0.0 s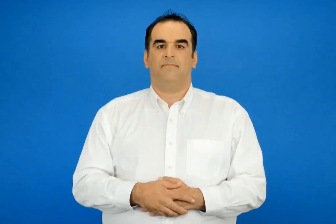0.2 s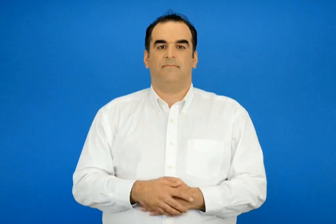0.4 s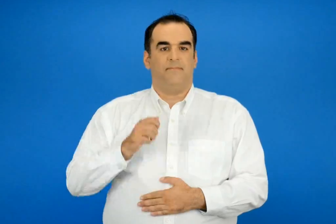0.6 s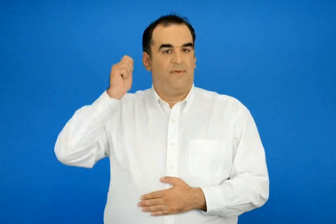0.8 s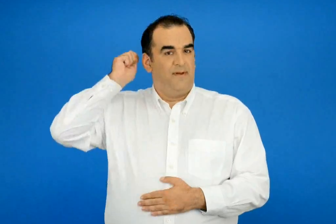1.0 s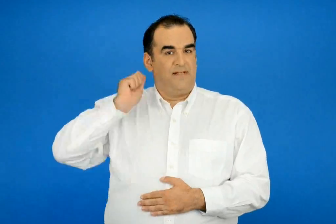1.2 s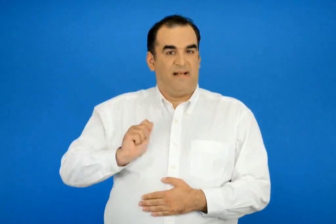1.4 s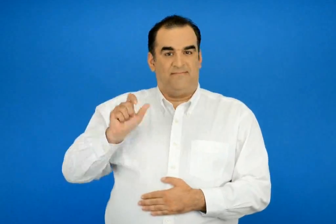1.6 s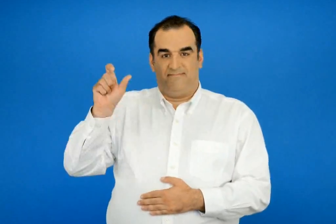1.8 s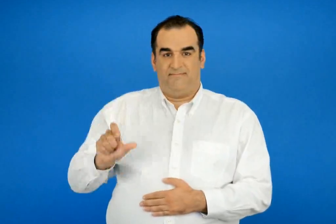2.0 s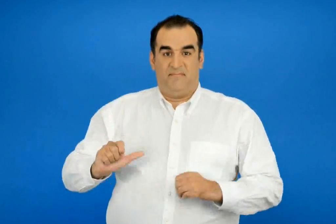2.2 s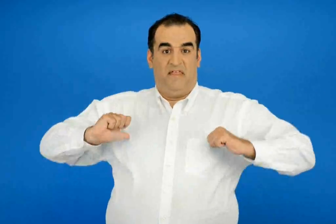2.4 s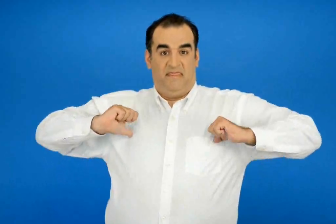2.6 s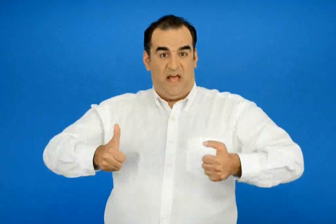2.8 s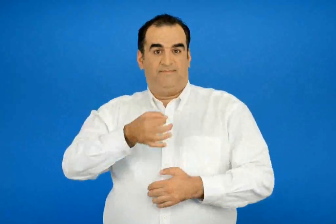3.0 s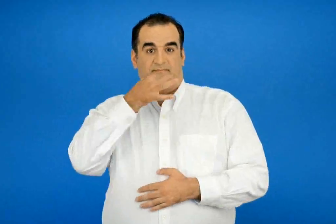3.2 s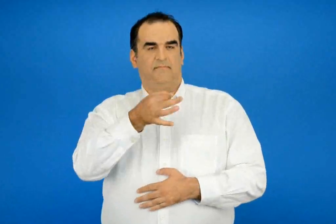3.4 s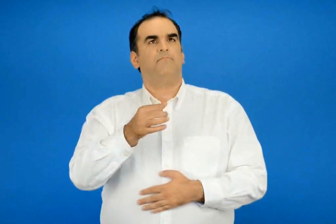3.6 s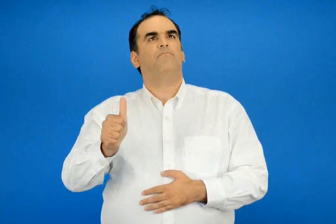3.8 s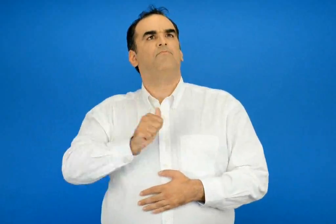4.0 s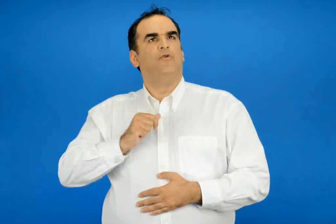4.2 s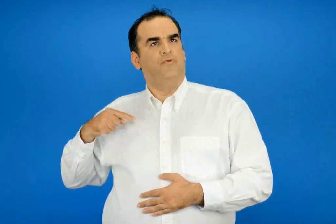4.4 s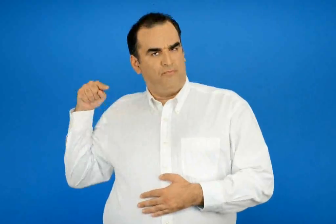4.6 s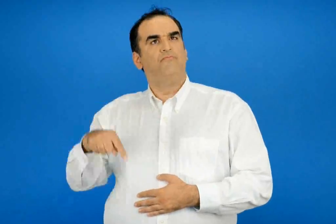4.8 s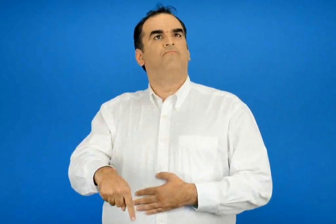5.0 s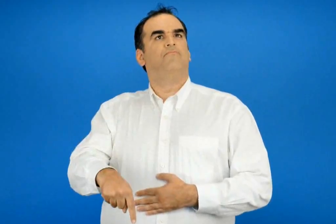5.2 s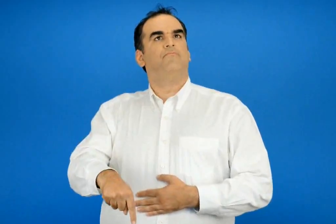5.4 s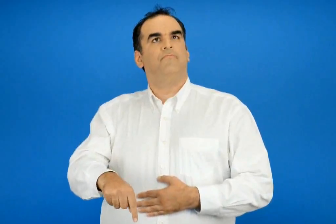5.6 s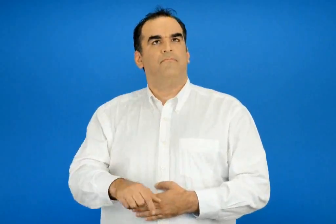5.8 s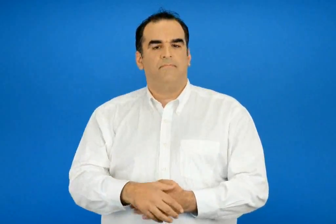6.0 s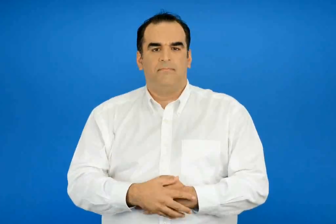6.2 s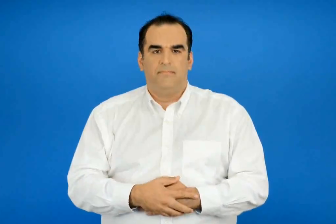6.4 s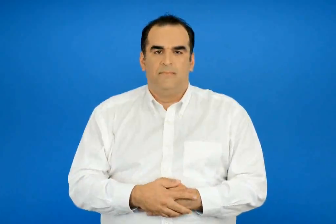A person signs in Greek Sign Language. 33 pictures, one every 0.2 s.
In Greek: μονάχος μου ήρθα είπε ο ασημάκης με θάρρος
